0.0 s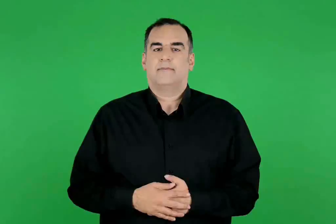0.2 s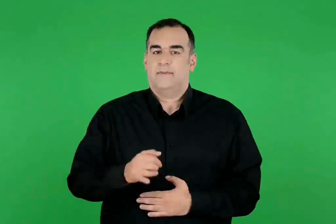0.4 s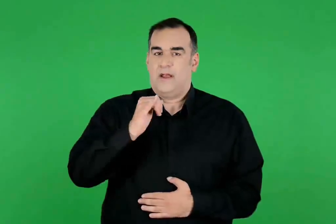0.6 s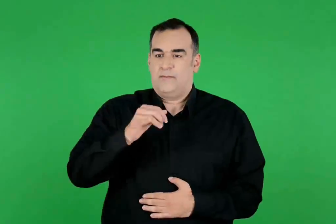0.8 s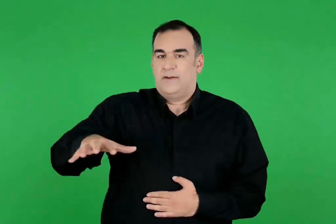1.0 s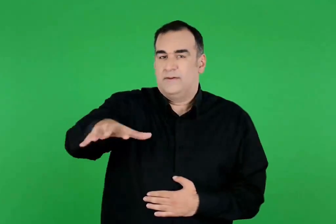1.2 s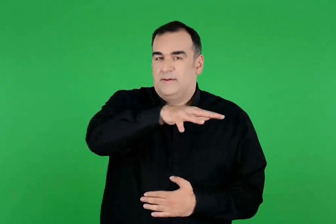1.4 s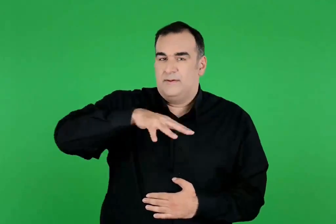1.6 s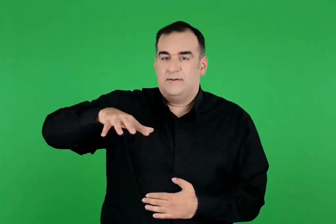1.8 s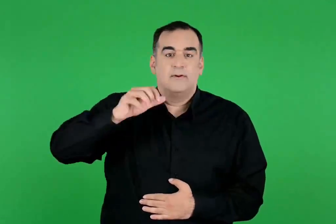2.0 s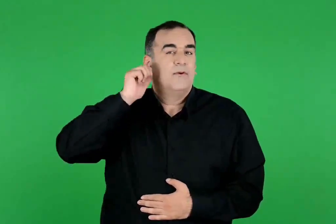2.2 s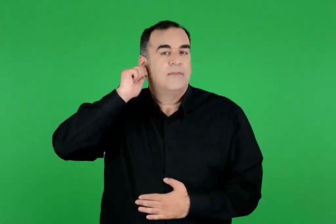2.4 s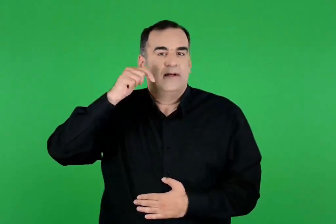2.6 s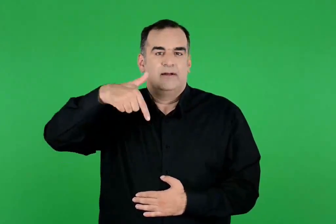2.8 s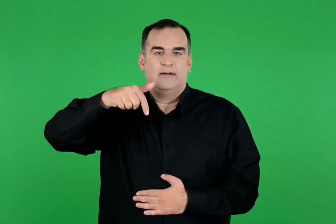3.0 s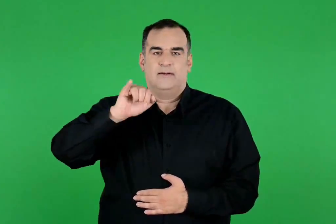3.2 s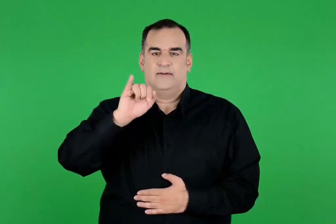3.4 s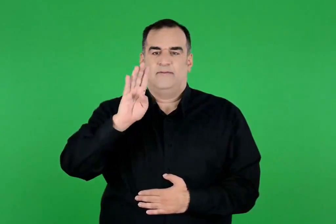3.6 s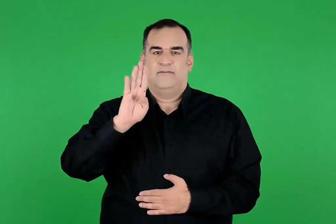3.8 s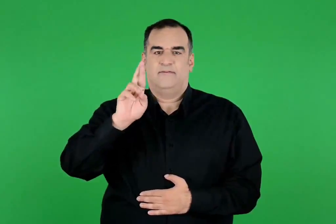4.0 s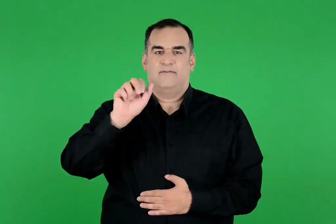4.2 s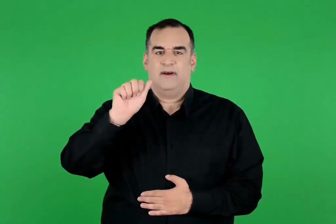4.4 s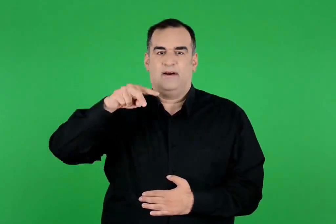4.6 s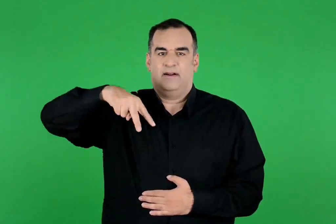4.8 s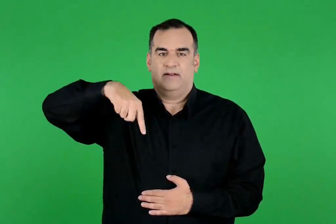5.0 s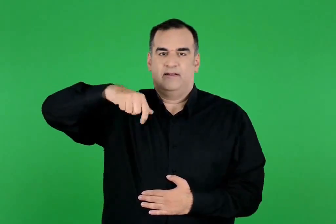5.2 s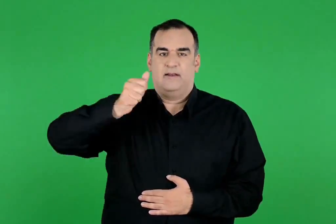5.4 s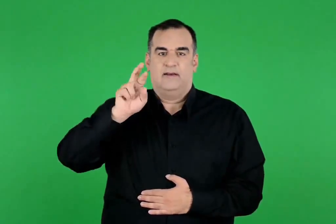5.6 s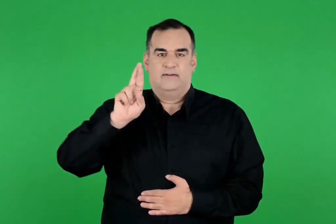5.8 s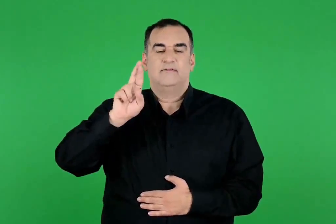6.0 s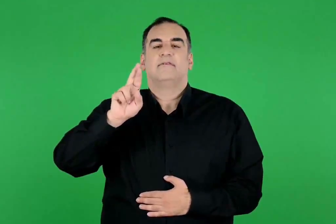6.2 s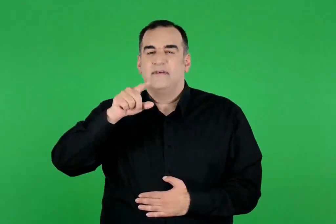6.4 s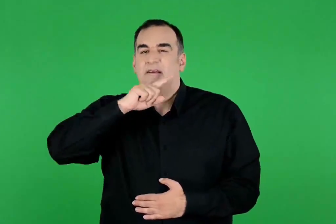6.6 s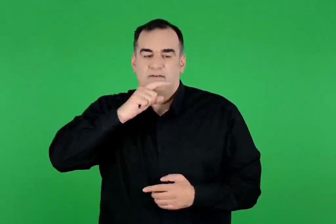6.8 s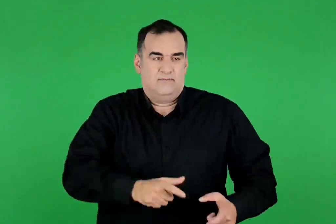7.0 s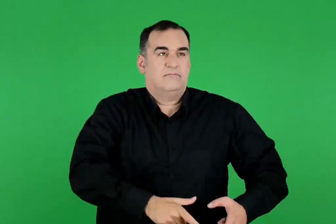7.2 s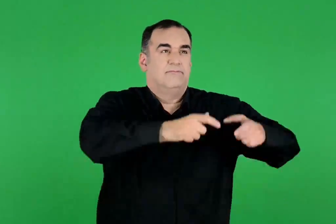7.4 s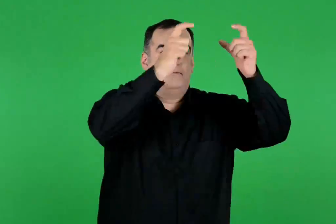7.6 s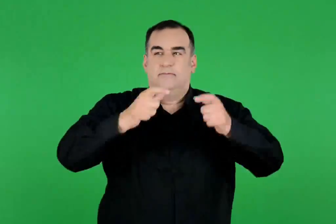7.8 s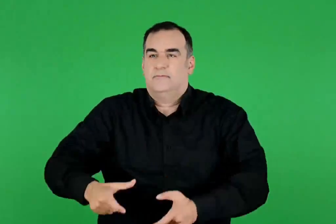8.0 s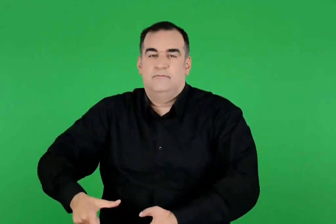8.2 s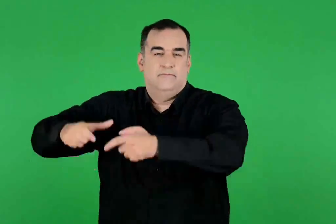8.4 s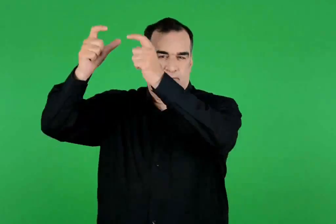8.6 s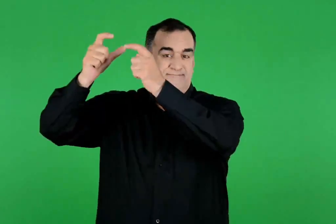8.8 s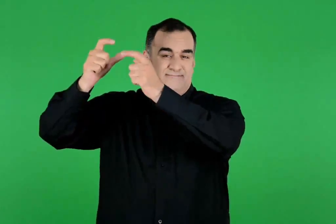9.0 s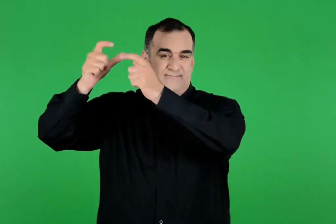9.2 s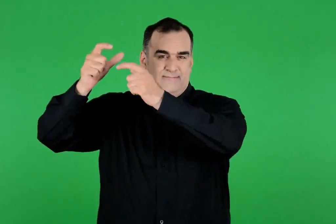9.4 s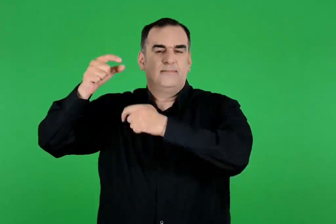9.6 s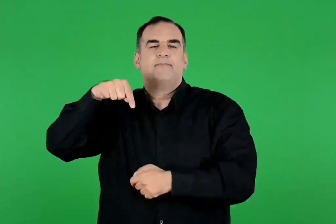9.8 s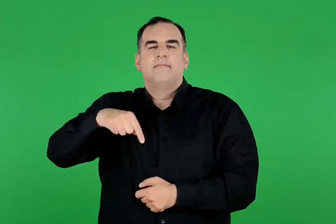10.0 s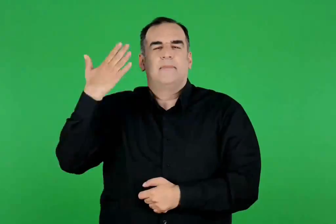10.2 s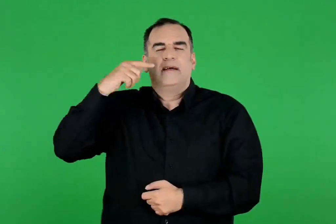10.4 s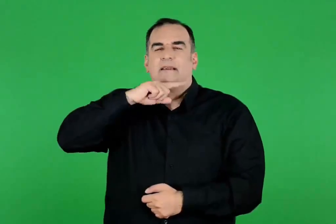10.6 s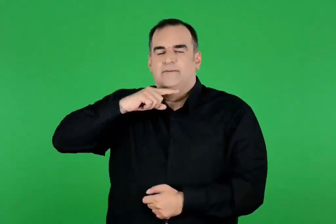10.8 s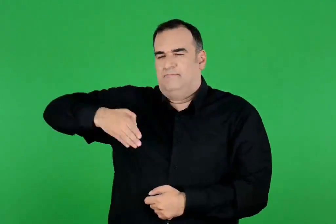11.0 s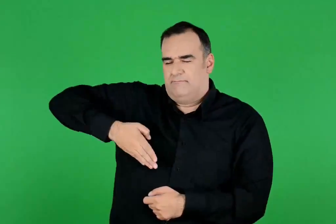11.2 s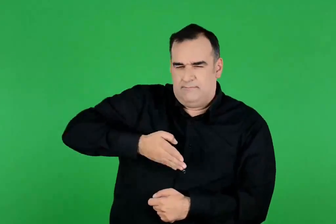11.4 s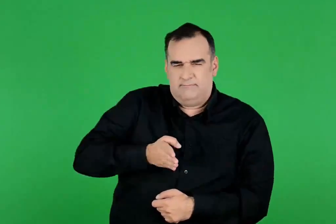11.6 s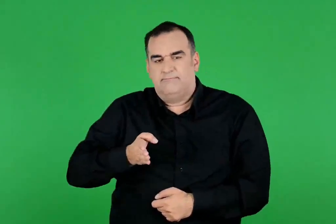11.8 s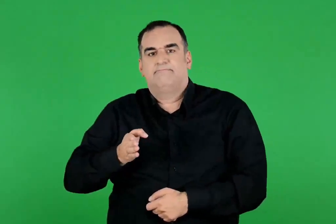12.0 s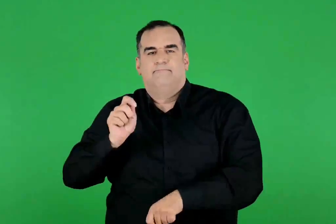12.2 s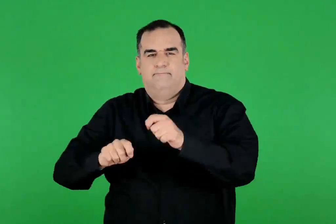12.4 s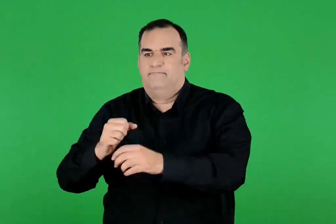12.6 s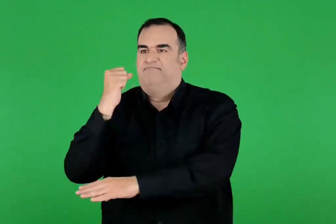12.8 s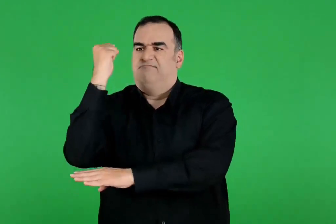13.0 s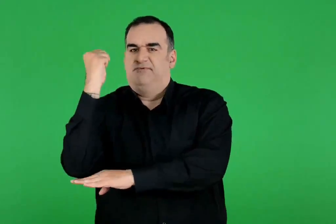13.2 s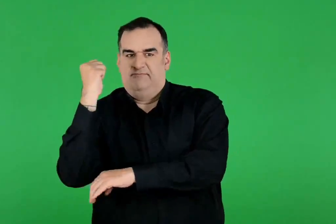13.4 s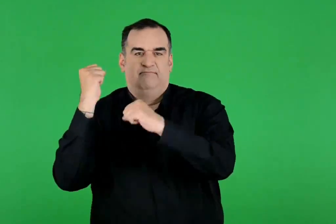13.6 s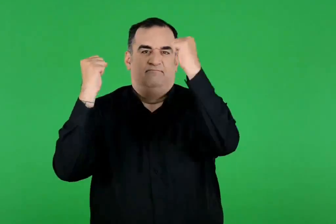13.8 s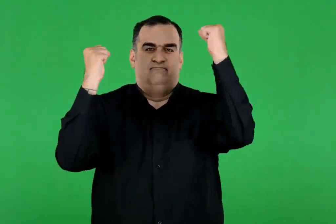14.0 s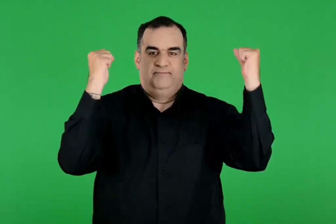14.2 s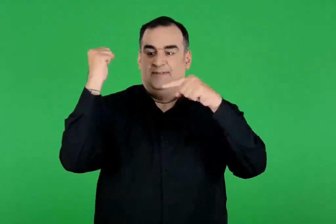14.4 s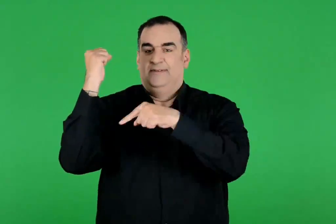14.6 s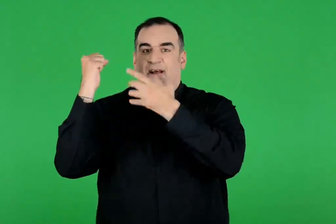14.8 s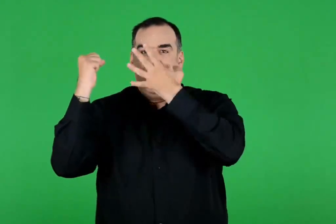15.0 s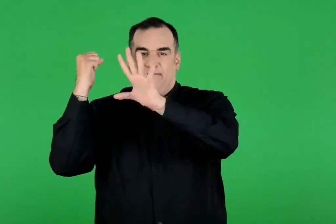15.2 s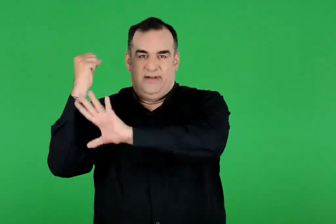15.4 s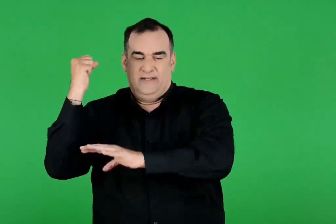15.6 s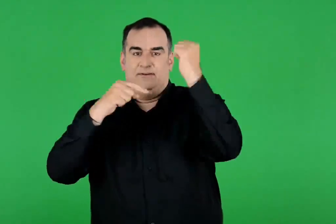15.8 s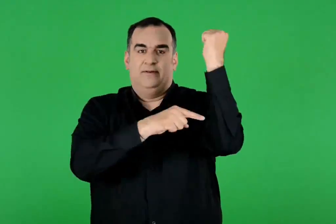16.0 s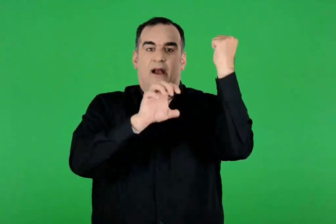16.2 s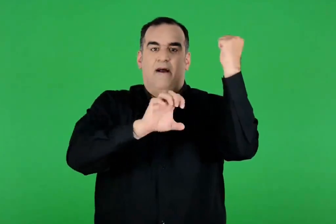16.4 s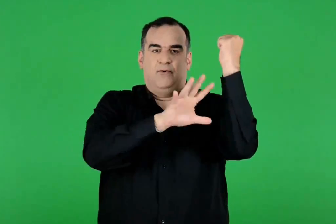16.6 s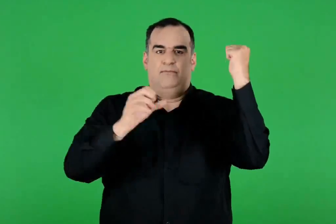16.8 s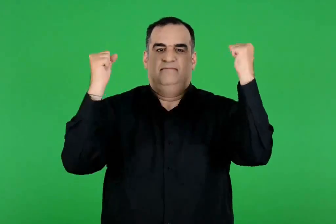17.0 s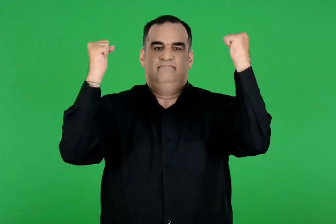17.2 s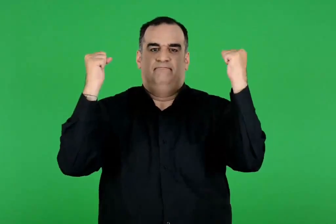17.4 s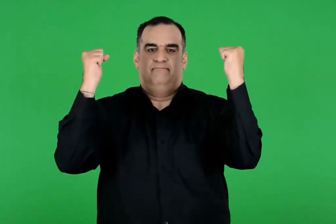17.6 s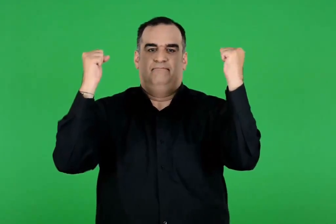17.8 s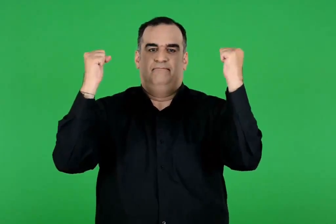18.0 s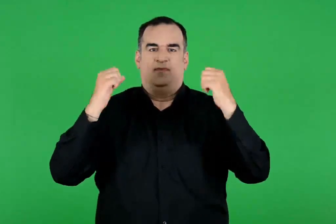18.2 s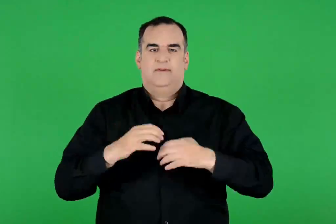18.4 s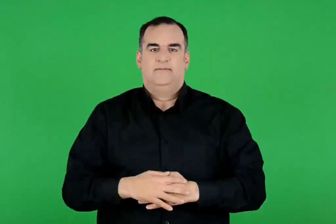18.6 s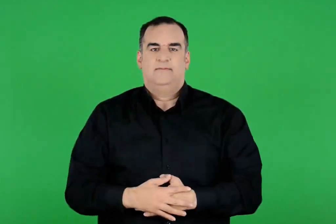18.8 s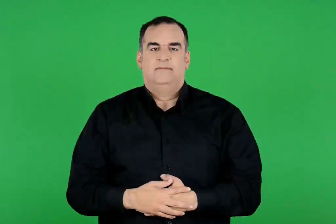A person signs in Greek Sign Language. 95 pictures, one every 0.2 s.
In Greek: ακόμα και το σημερινό γιβραλτάρ λέγεται και ηράκλειες στήλες , γιατί περνώντας από κει ο ηρακλής έστησε δύο κολόνες , μία στην ευρώπη και μία στην αφρική
